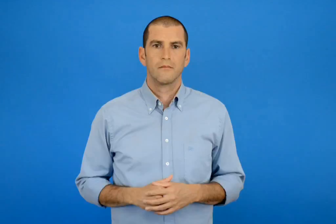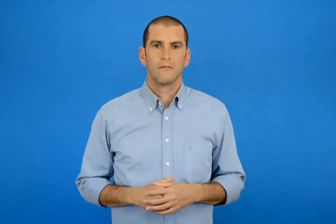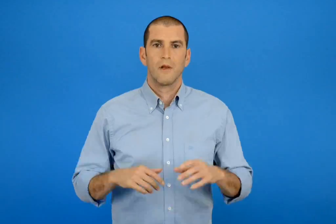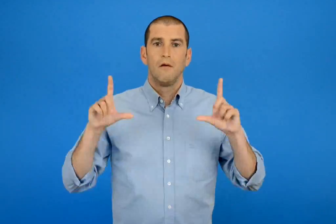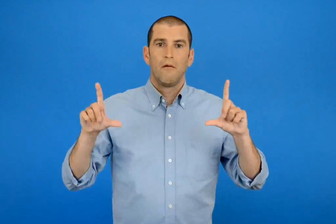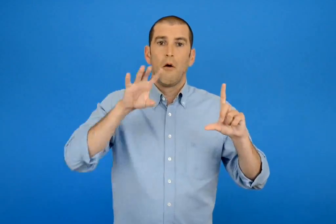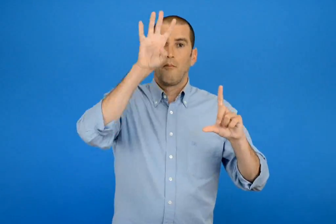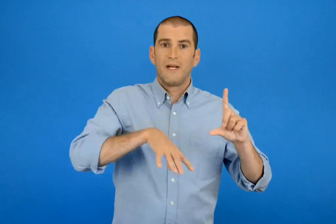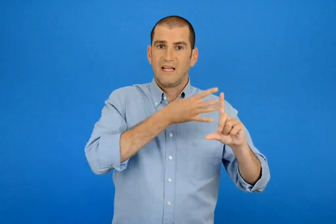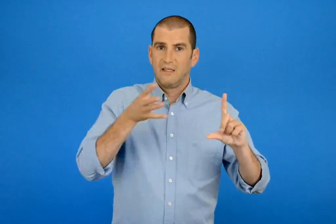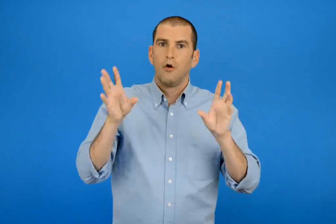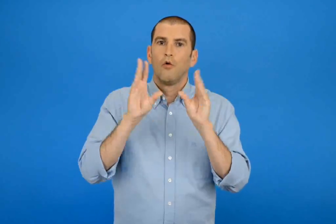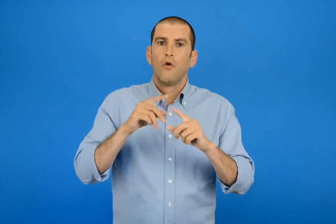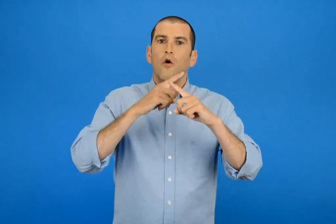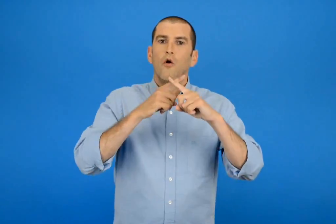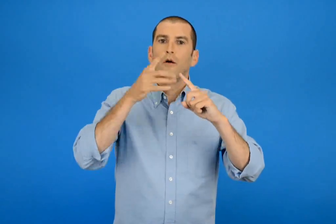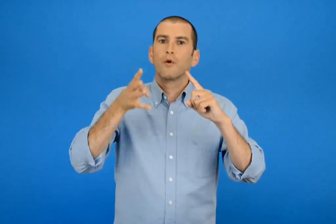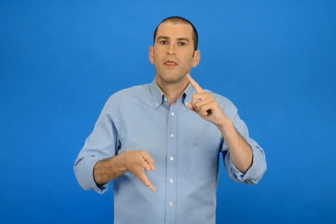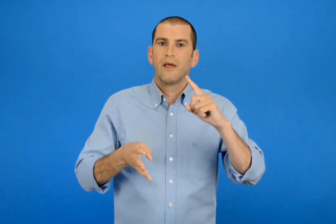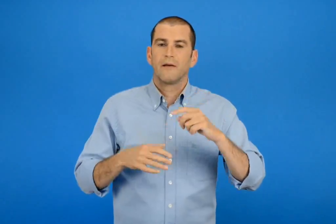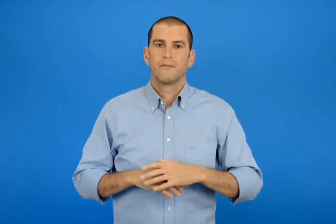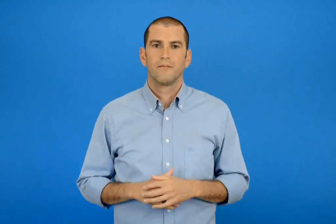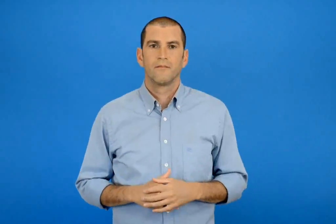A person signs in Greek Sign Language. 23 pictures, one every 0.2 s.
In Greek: πίνακες της προπαίδειας
